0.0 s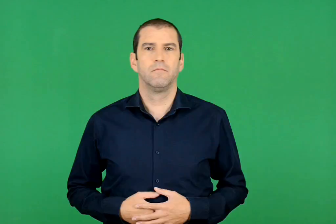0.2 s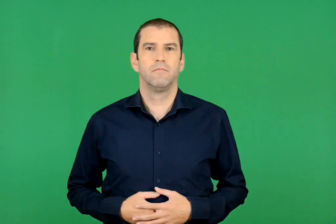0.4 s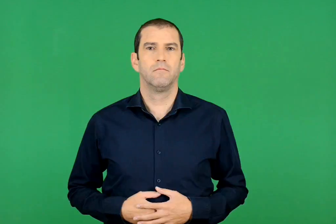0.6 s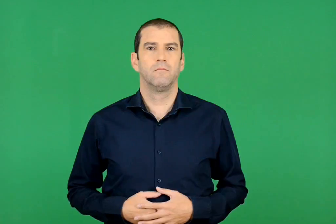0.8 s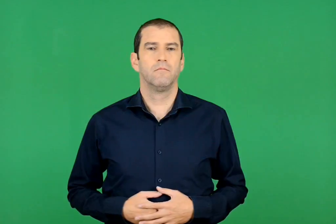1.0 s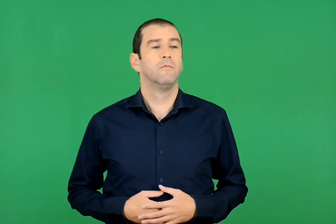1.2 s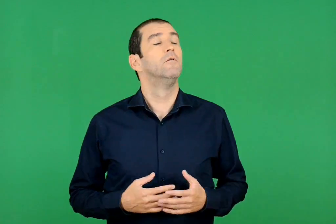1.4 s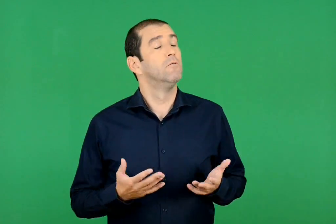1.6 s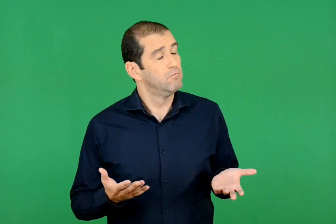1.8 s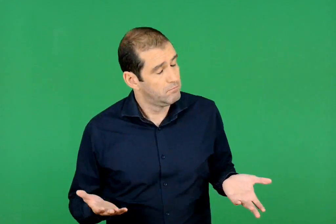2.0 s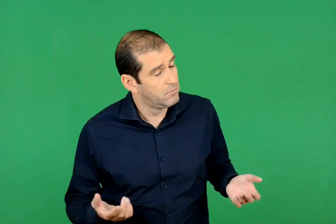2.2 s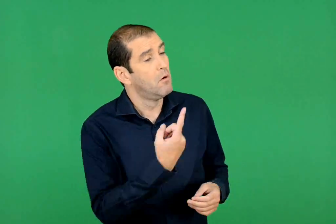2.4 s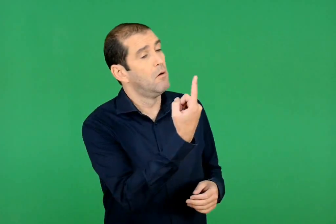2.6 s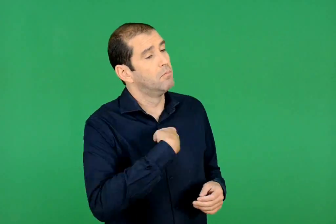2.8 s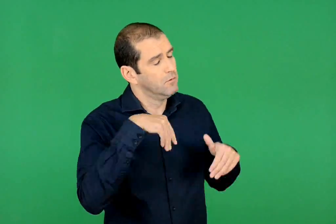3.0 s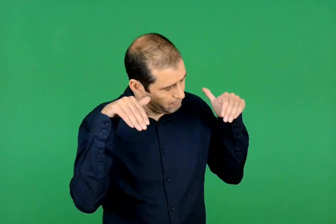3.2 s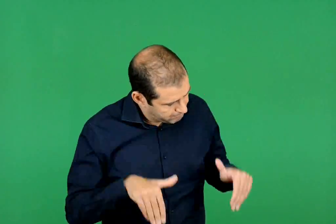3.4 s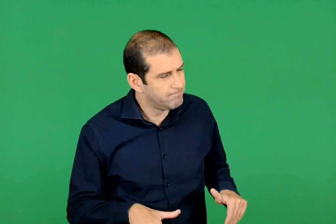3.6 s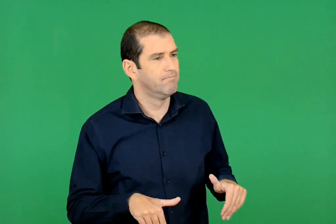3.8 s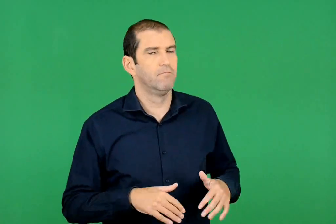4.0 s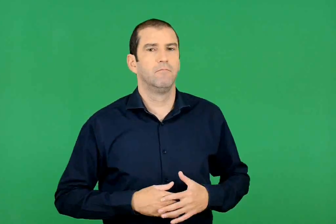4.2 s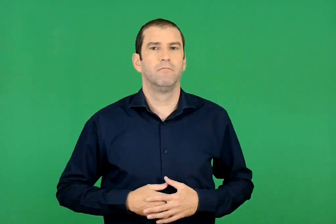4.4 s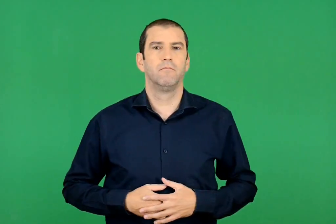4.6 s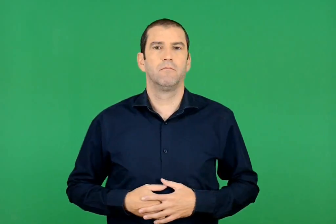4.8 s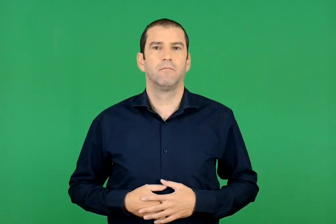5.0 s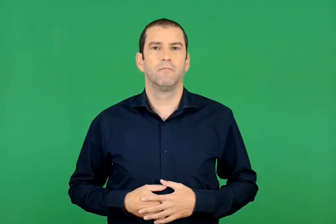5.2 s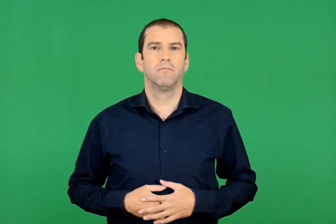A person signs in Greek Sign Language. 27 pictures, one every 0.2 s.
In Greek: μάλιστα. στις προσταγές σας
